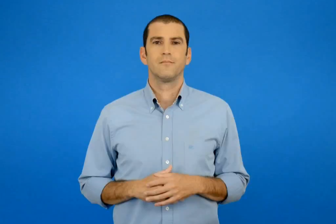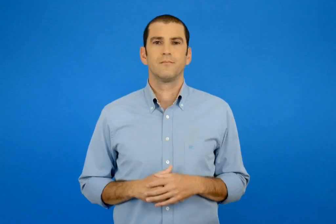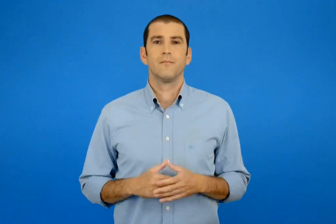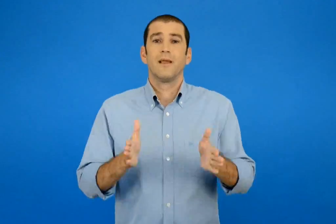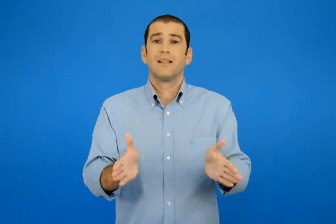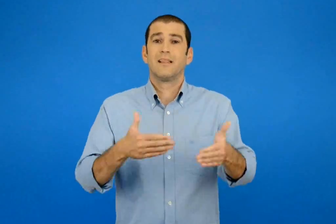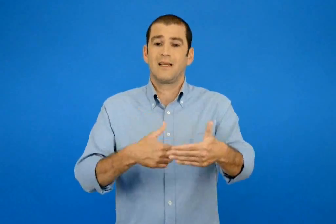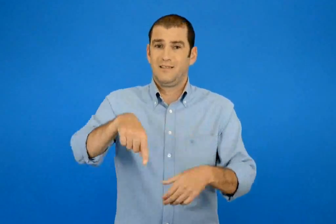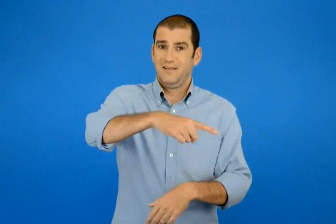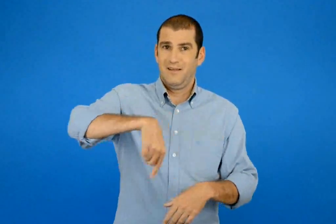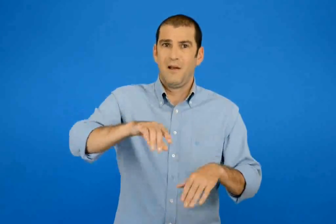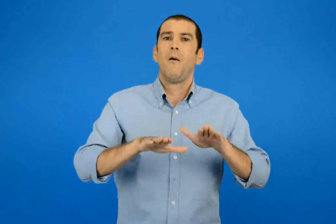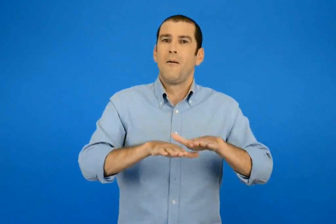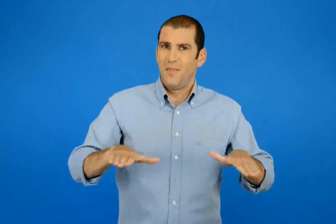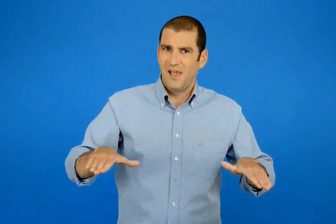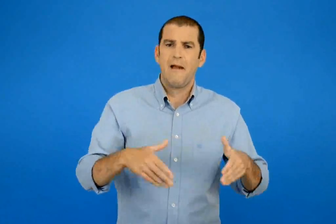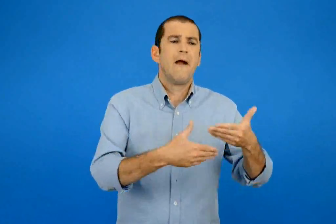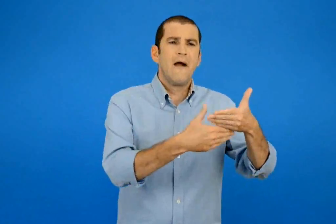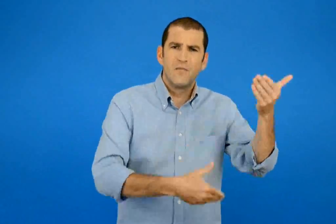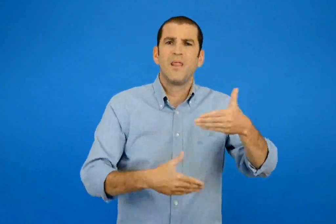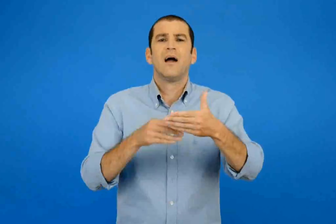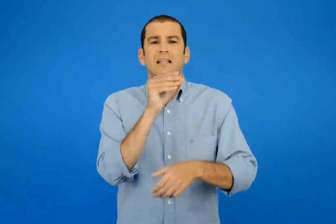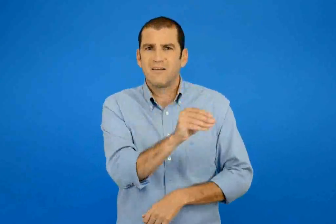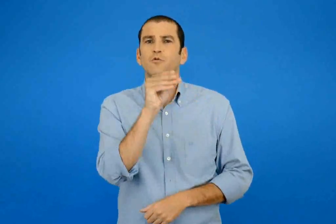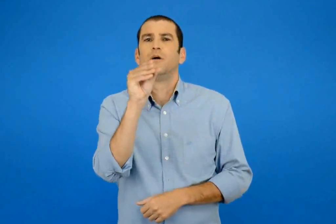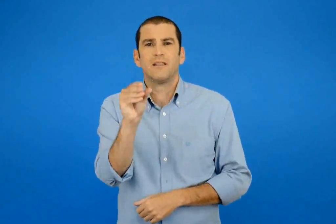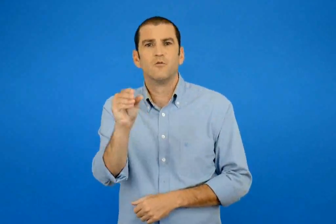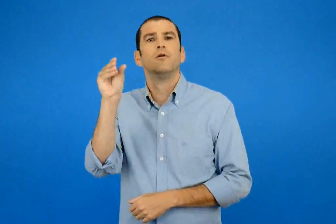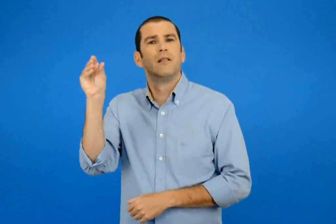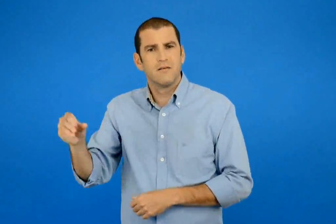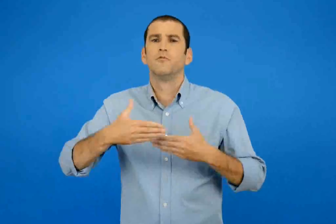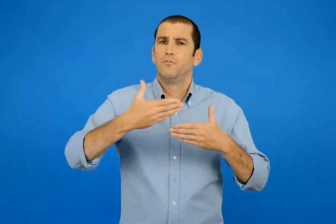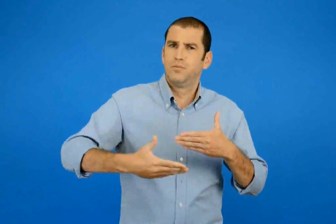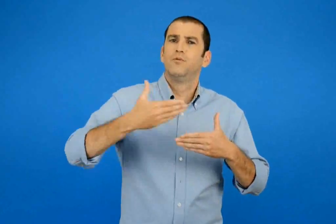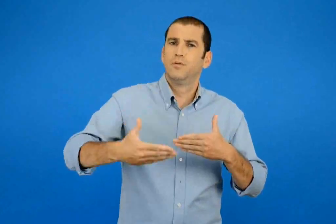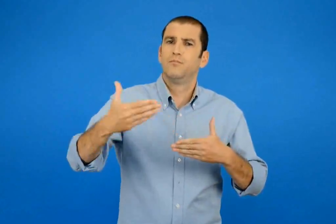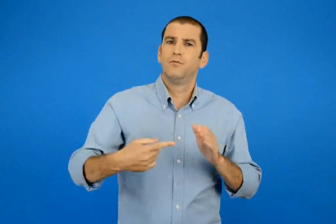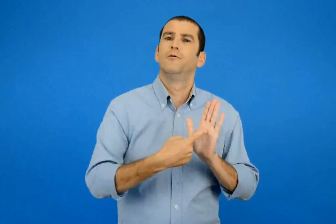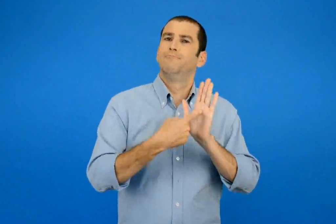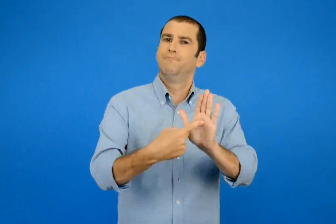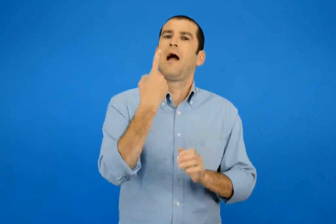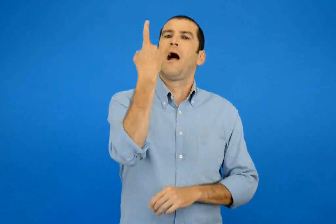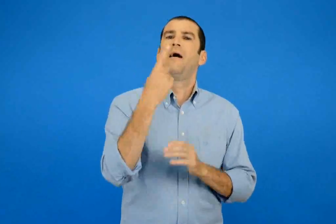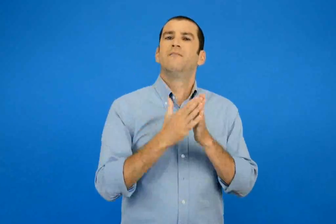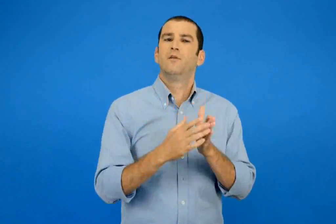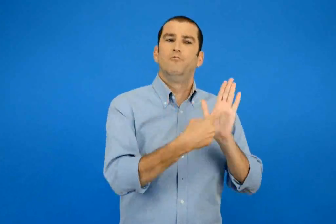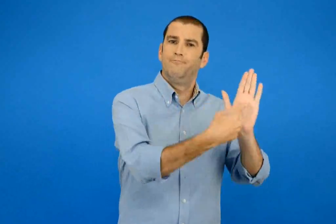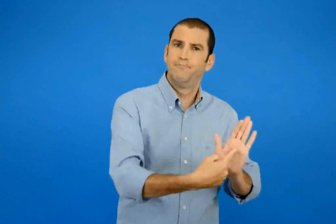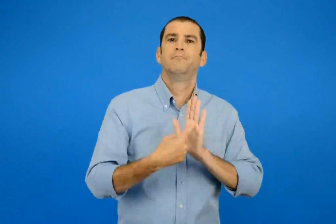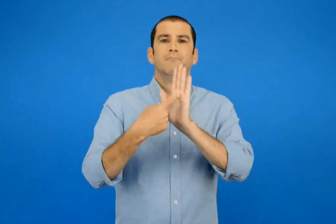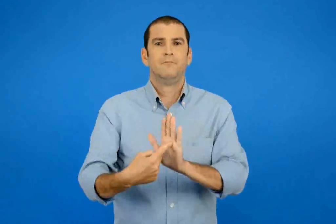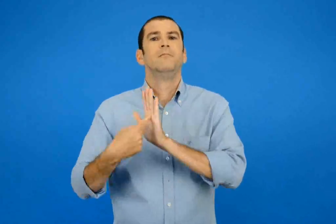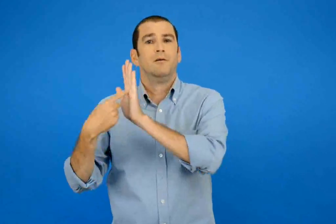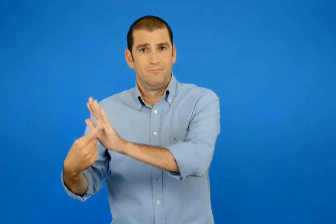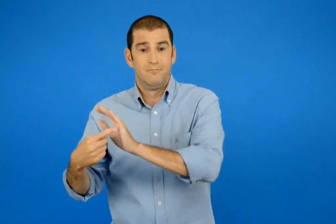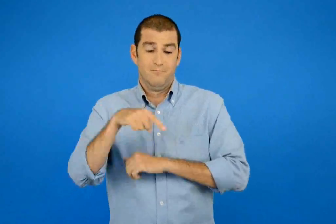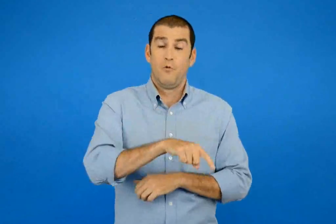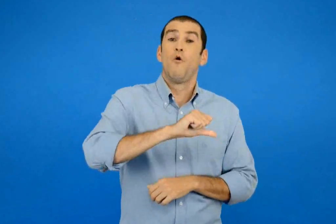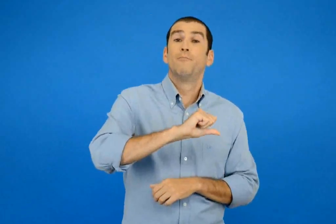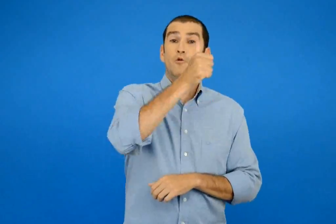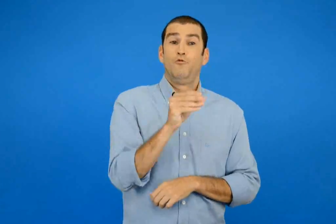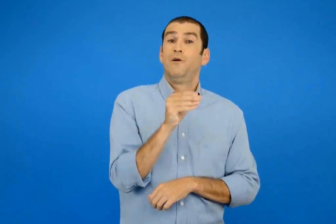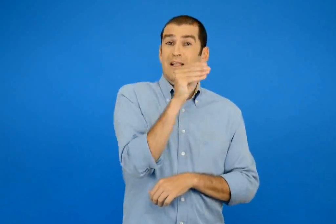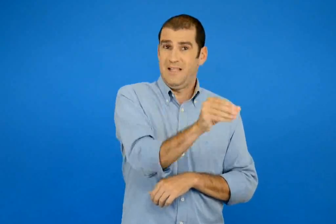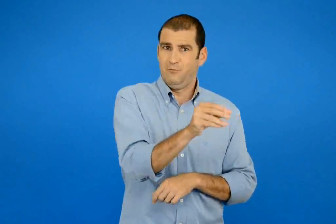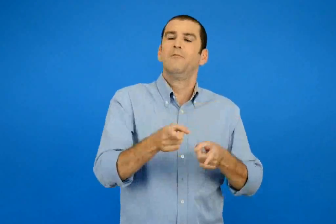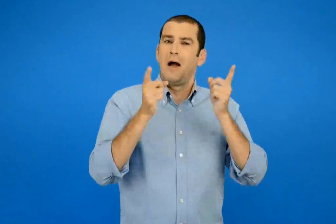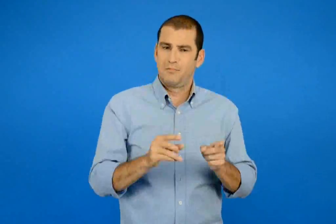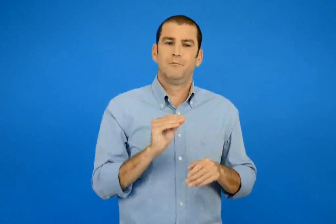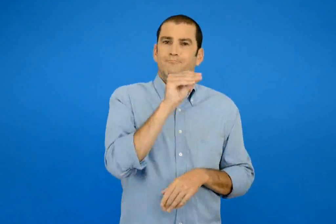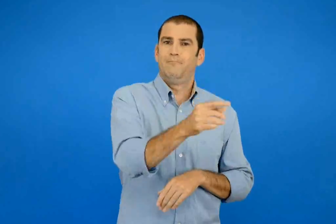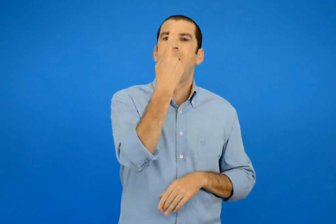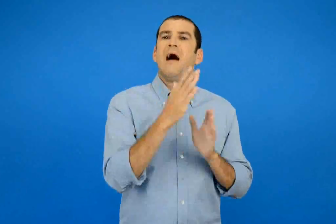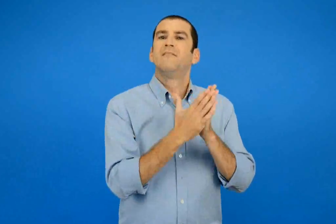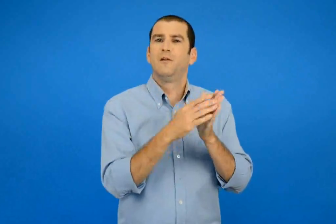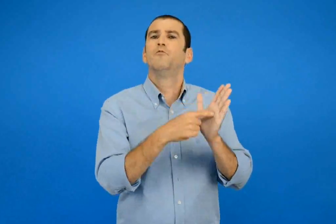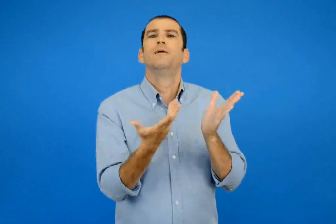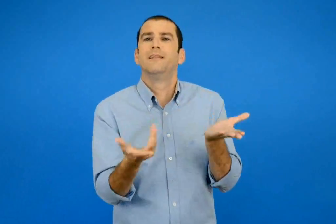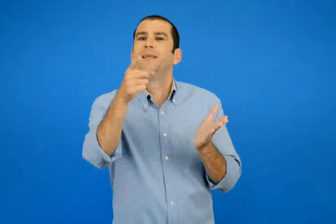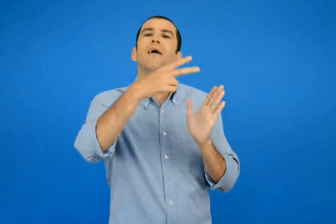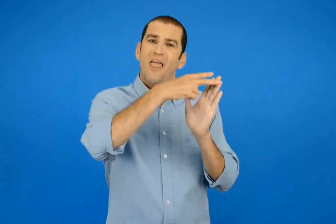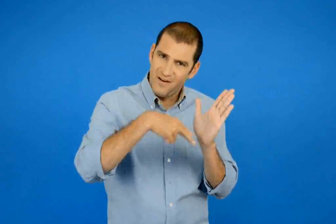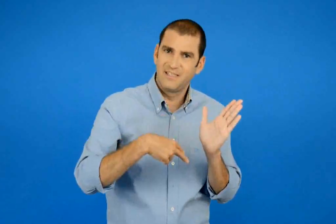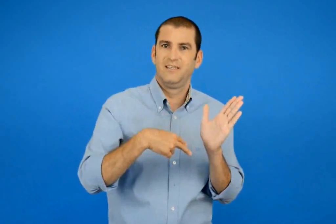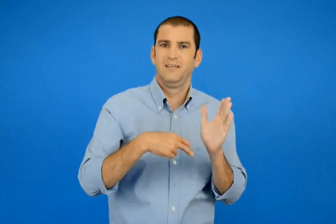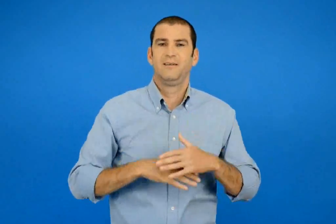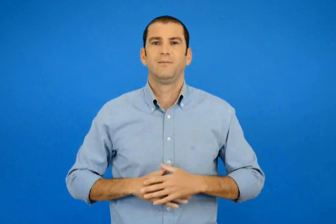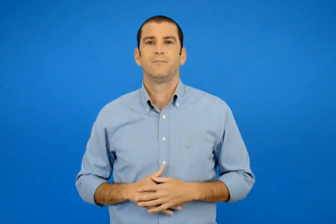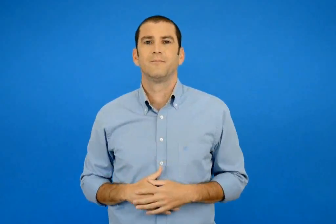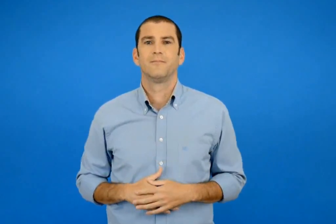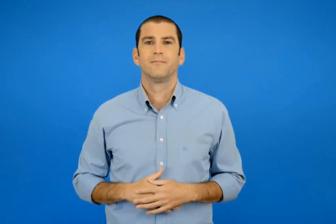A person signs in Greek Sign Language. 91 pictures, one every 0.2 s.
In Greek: τα παιδιά της τάξης αποφάσισαν να παρουσιάζουν ένα βιβλίο σε κάθε τεύχος της εφημερίδας τους διάβασε το κείμενο που διάλεξαν να βάλουν στο πρώτο τεύχος
